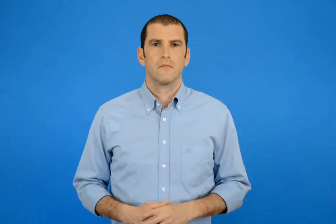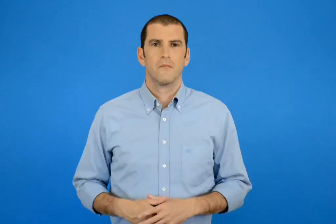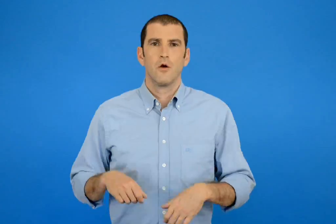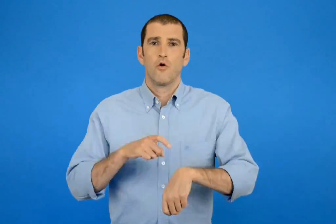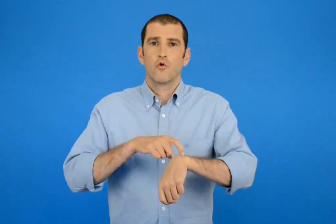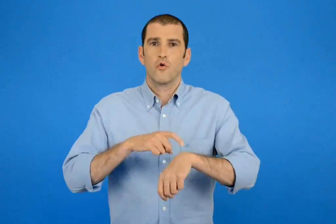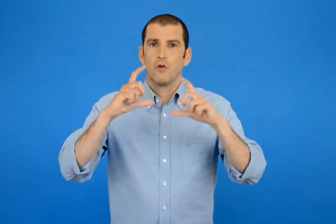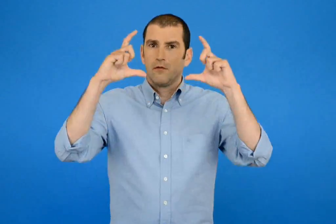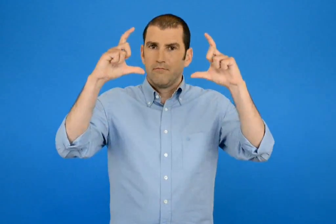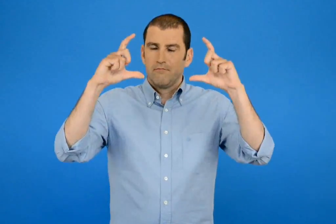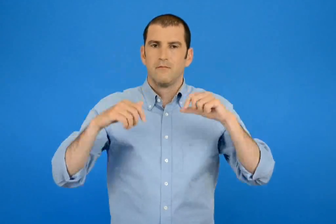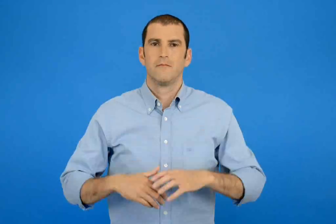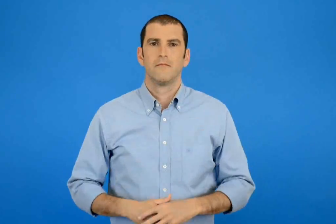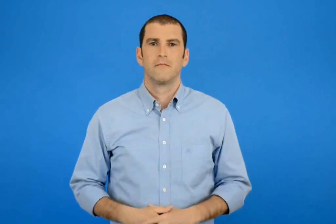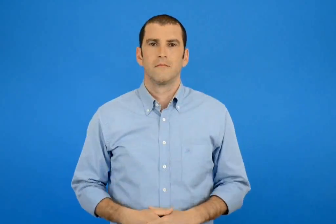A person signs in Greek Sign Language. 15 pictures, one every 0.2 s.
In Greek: το ρολόι
